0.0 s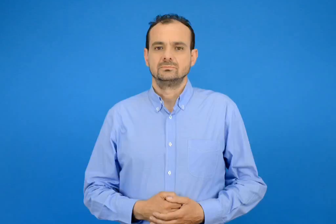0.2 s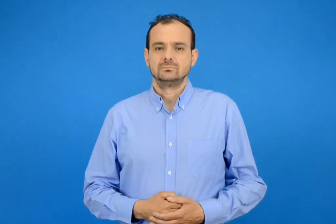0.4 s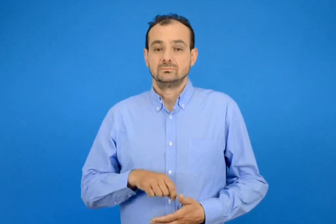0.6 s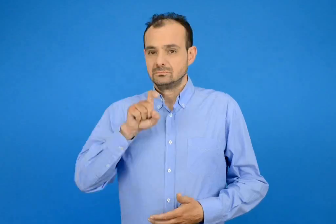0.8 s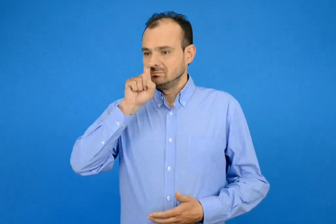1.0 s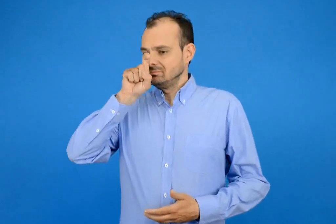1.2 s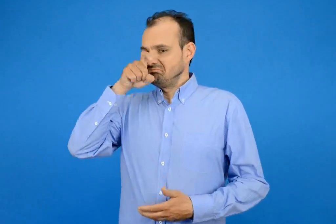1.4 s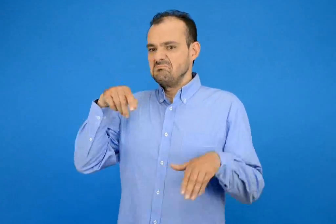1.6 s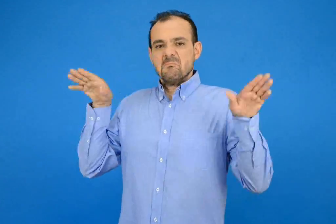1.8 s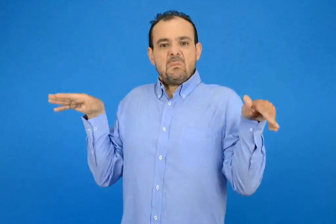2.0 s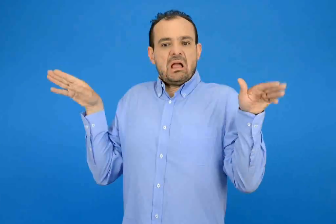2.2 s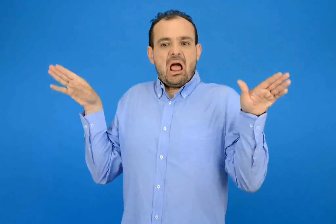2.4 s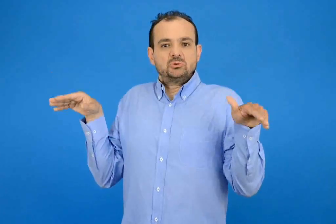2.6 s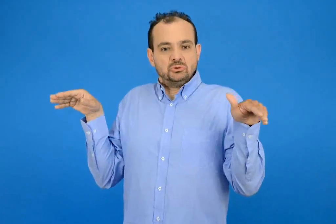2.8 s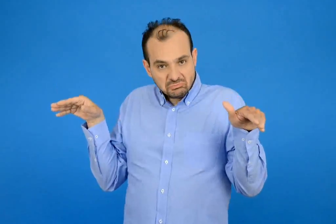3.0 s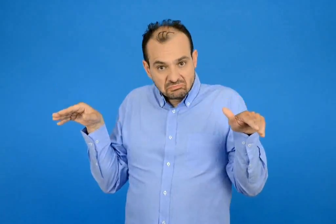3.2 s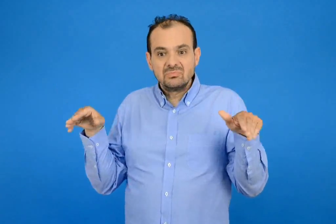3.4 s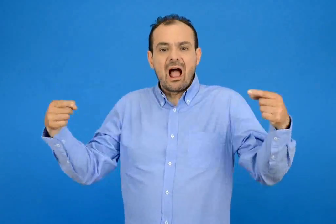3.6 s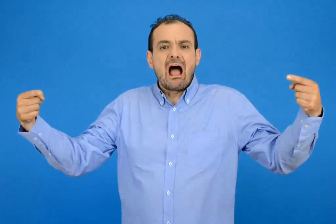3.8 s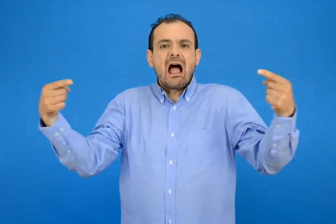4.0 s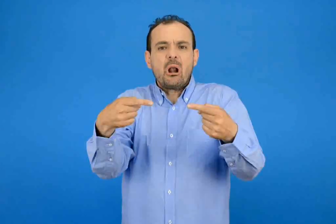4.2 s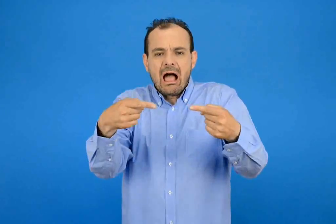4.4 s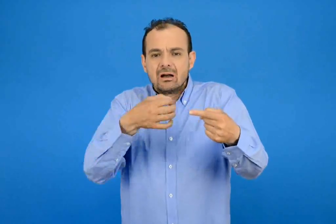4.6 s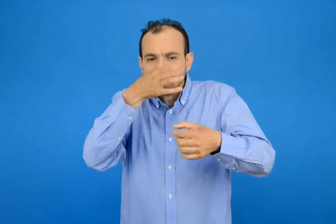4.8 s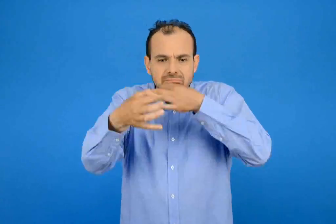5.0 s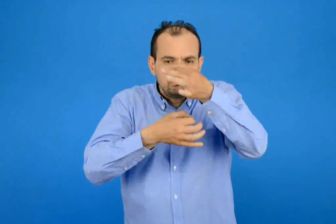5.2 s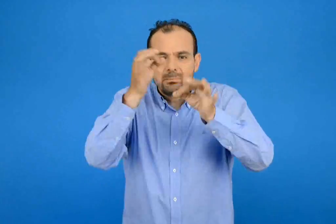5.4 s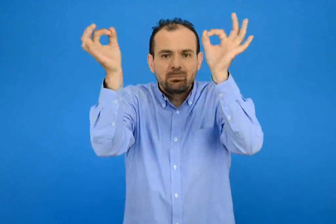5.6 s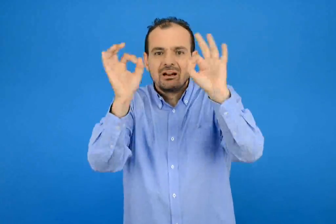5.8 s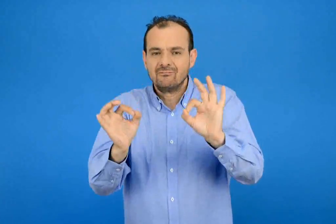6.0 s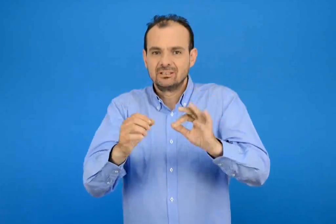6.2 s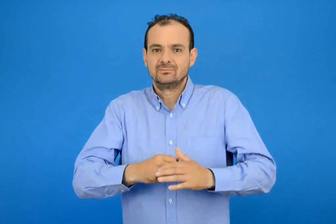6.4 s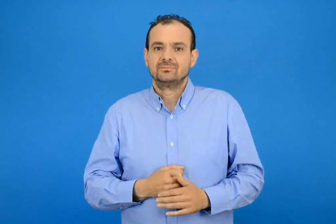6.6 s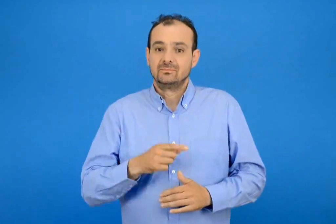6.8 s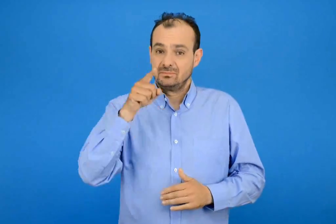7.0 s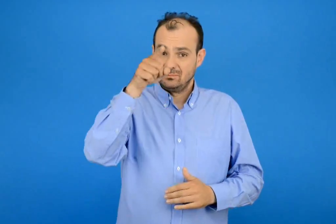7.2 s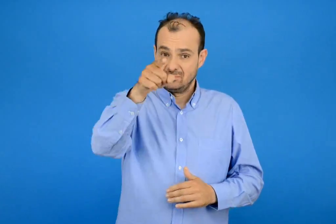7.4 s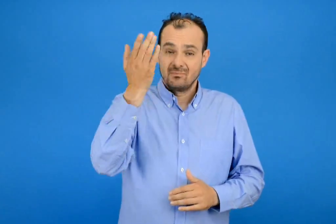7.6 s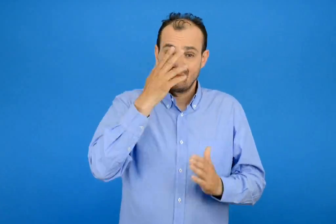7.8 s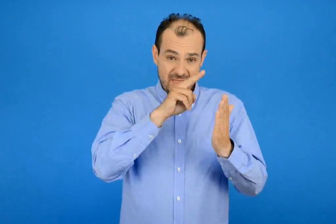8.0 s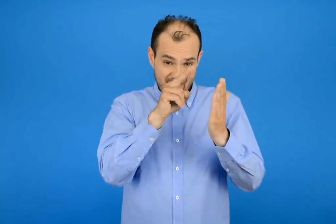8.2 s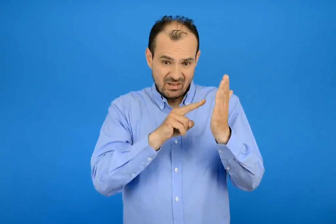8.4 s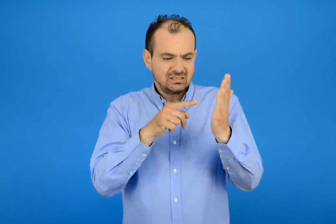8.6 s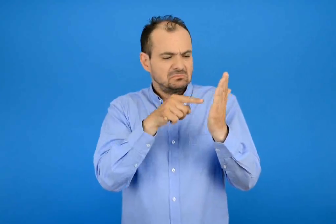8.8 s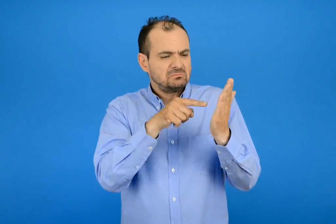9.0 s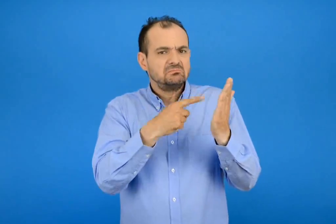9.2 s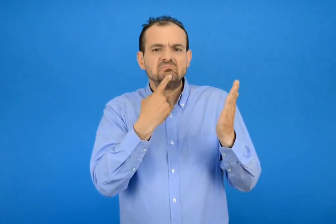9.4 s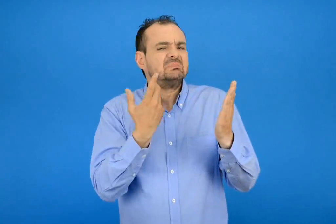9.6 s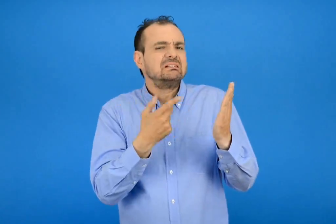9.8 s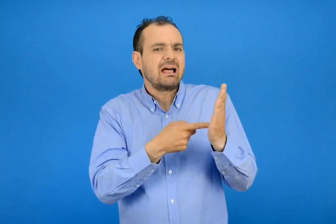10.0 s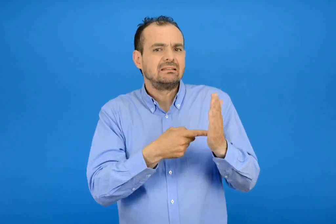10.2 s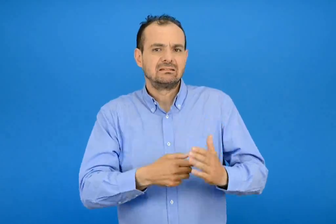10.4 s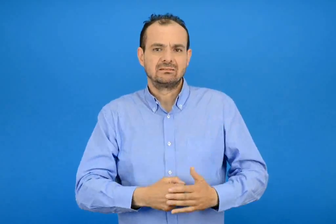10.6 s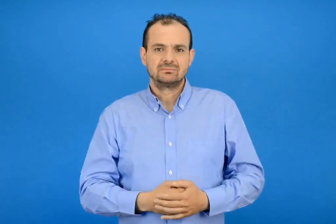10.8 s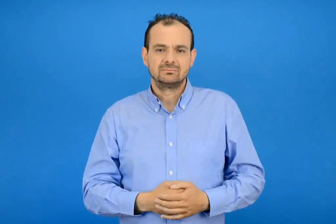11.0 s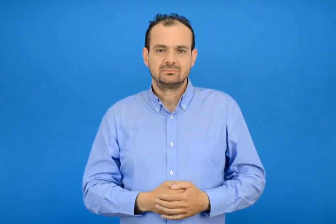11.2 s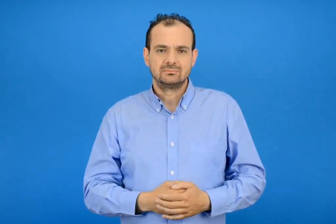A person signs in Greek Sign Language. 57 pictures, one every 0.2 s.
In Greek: ο παπαγάλος περιγράφει τον αγώνα διάβασε τι λέει
